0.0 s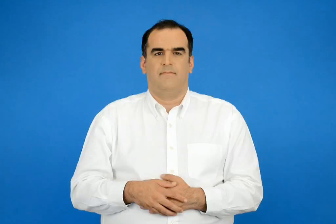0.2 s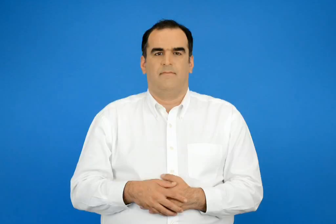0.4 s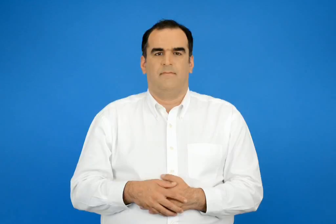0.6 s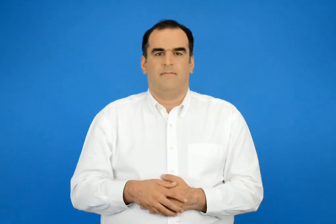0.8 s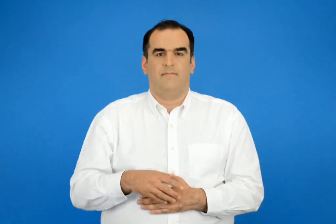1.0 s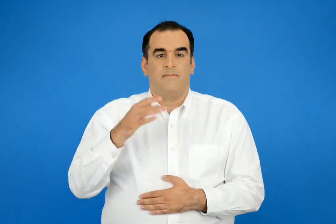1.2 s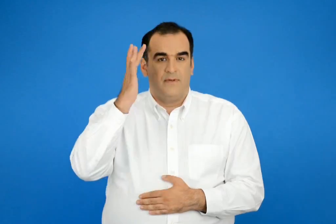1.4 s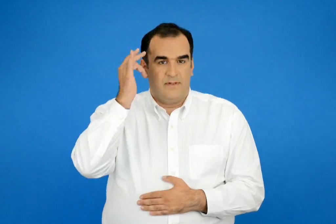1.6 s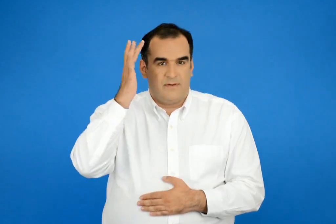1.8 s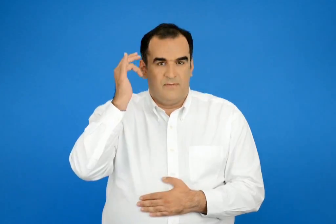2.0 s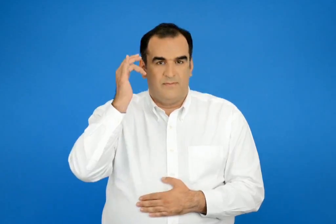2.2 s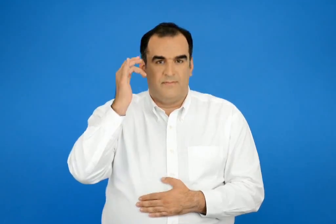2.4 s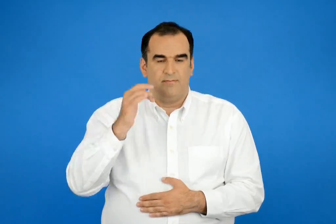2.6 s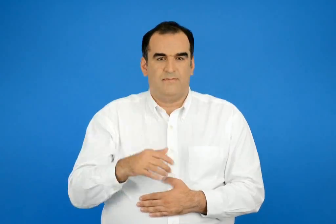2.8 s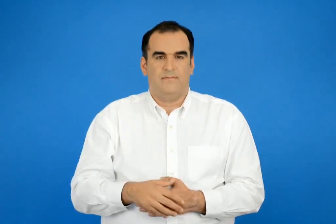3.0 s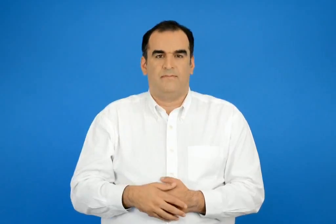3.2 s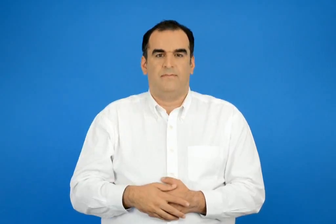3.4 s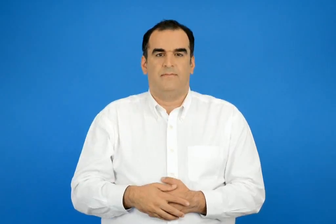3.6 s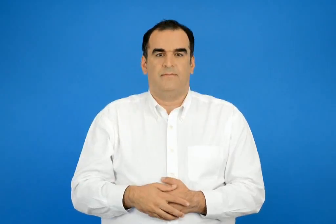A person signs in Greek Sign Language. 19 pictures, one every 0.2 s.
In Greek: κίτρινο
